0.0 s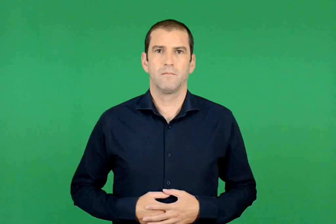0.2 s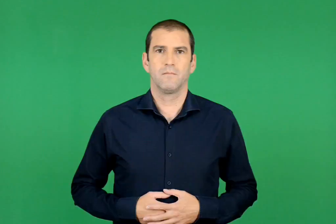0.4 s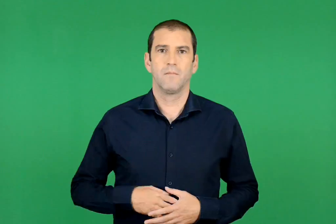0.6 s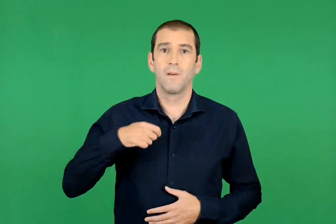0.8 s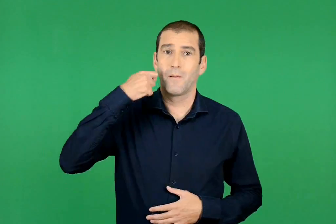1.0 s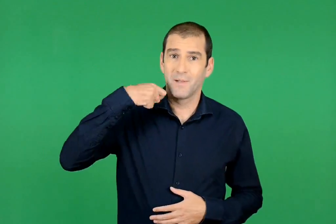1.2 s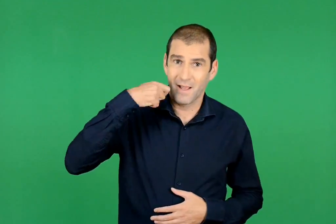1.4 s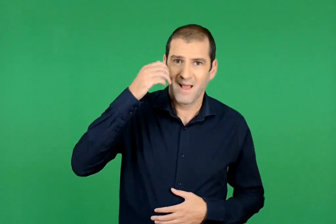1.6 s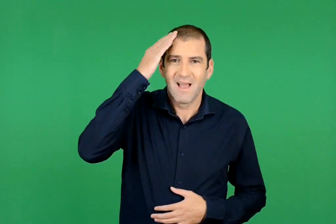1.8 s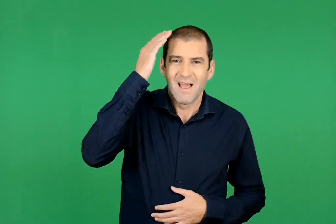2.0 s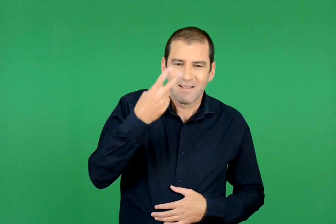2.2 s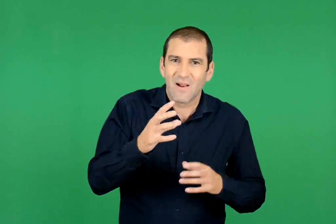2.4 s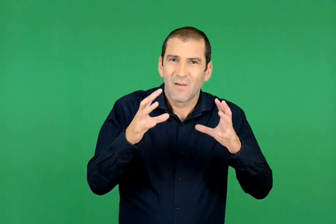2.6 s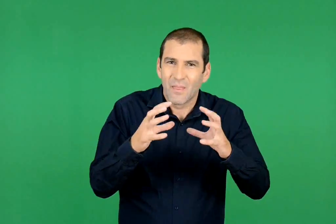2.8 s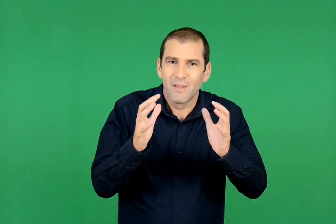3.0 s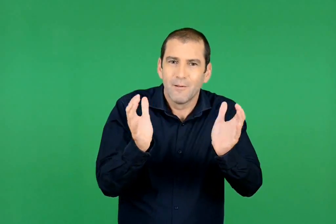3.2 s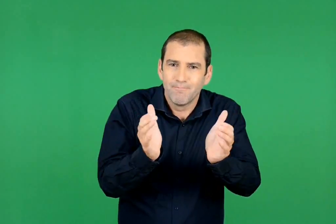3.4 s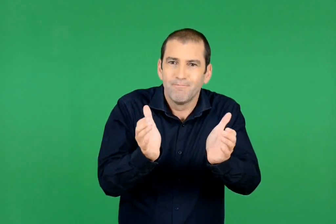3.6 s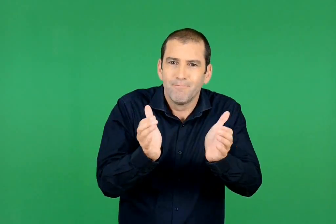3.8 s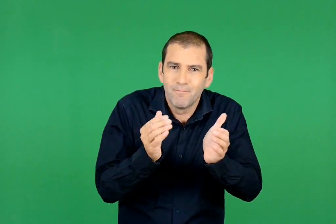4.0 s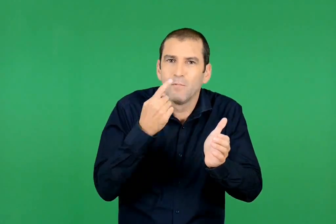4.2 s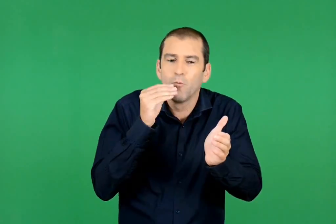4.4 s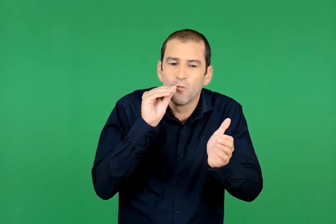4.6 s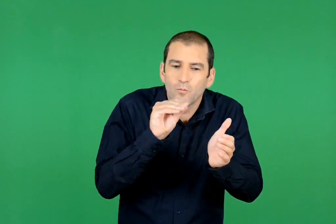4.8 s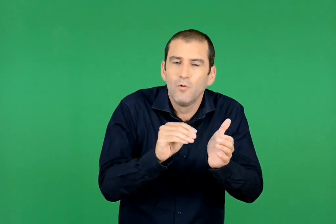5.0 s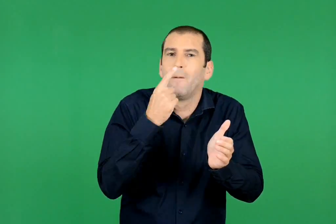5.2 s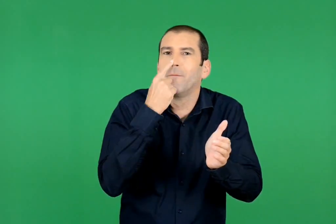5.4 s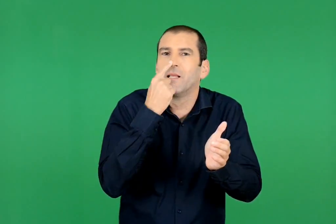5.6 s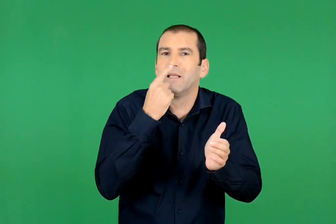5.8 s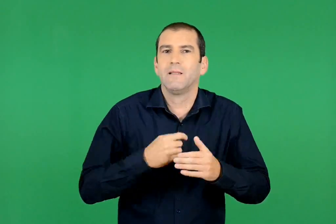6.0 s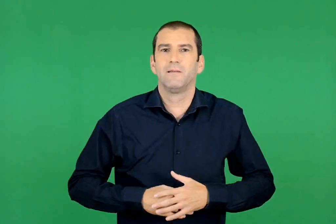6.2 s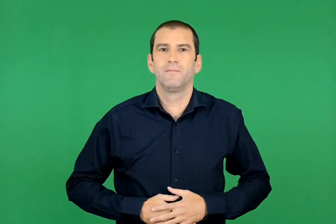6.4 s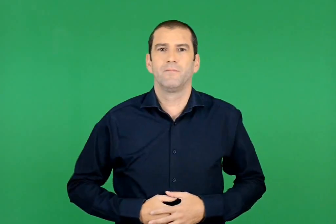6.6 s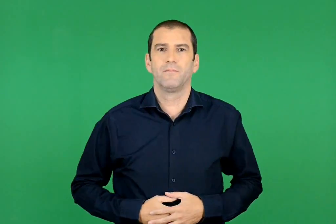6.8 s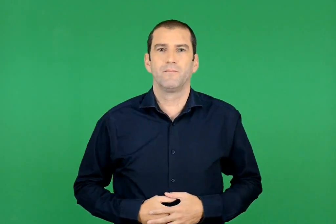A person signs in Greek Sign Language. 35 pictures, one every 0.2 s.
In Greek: η µητέρα πήρε το κεφαλάκι του στα δυο της χέρια και του έδωσε ένα φιλί στην άκρη της µύτης
